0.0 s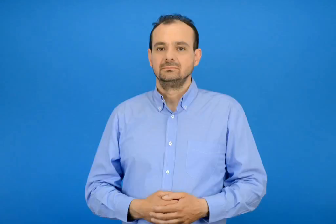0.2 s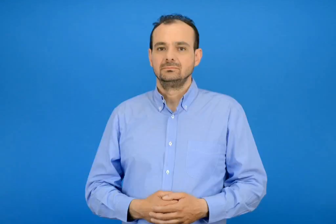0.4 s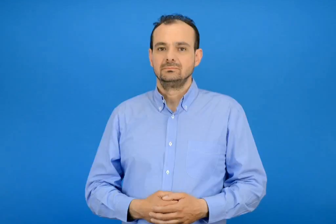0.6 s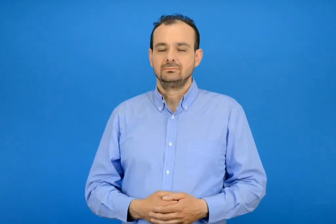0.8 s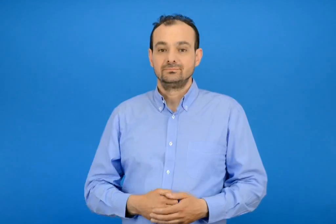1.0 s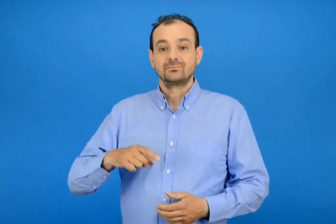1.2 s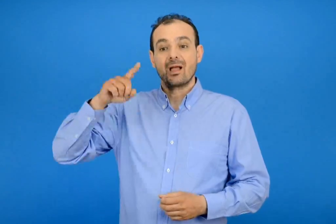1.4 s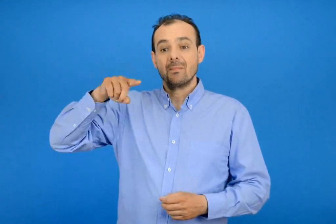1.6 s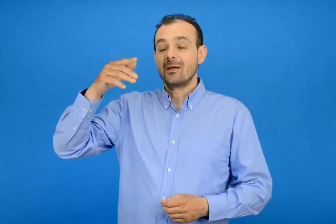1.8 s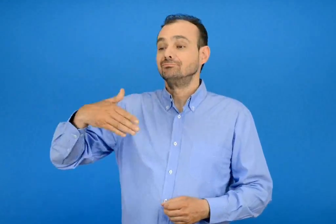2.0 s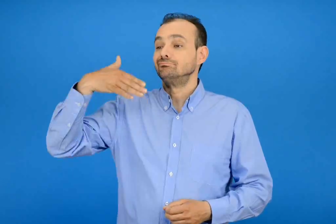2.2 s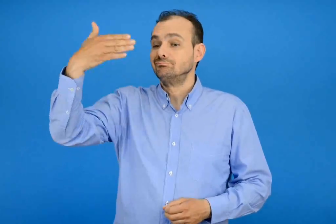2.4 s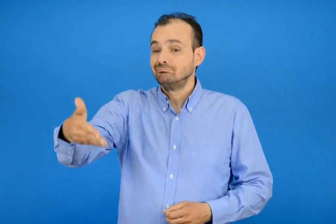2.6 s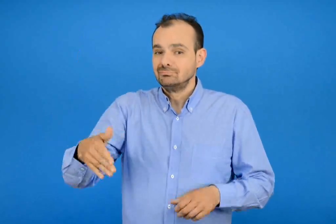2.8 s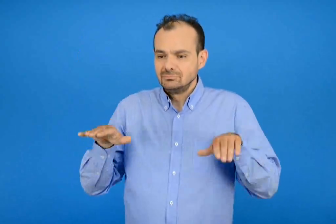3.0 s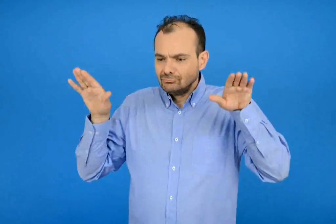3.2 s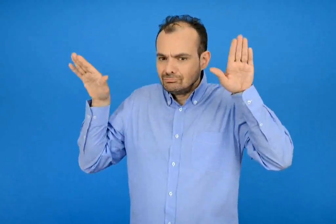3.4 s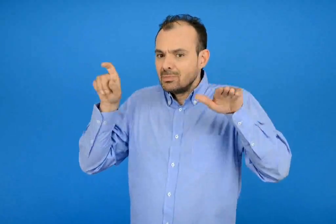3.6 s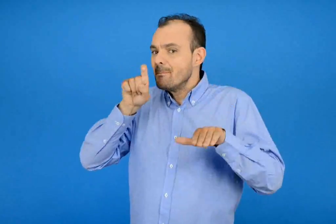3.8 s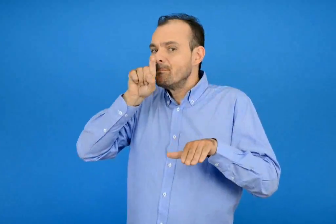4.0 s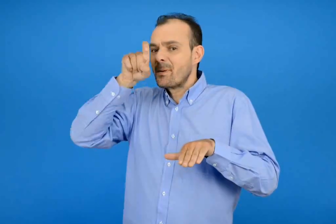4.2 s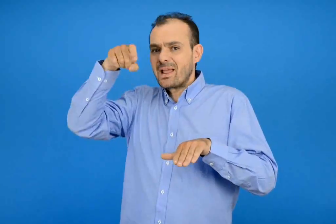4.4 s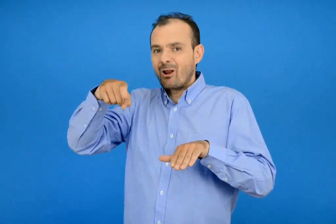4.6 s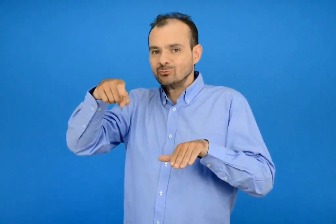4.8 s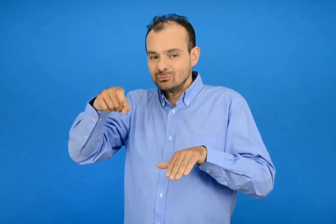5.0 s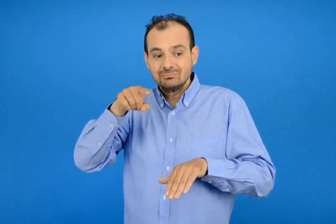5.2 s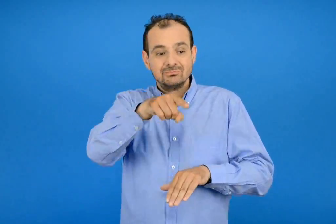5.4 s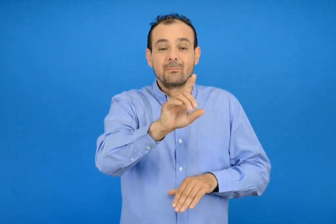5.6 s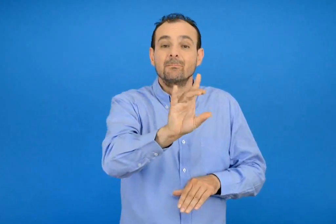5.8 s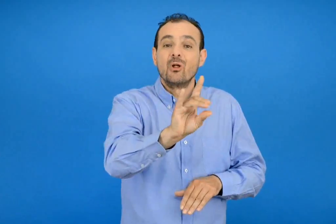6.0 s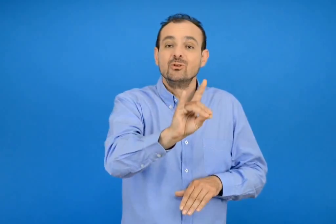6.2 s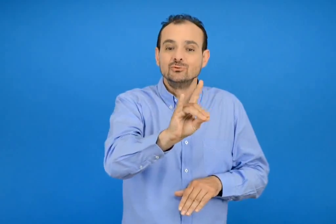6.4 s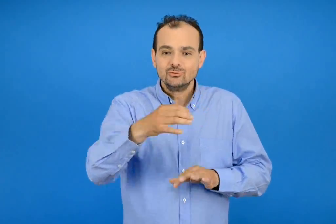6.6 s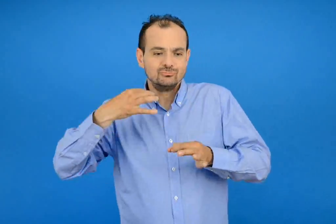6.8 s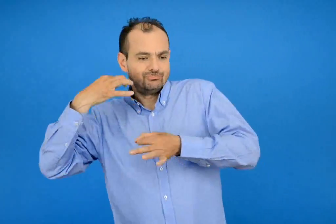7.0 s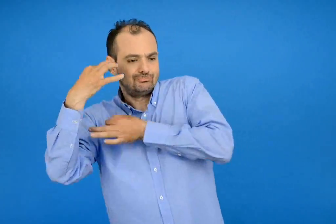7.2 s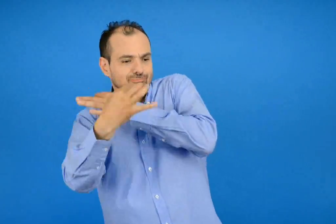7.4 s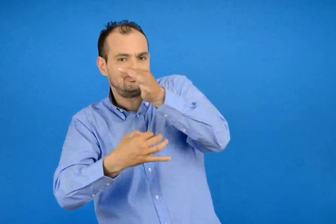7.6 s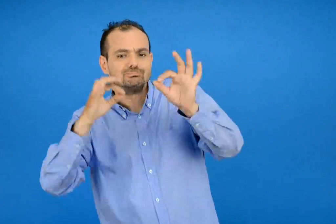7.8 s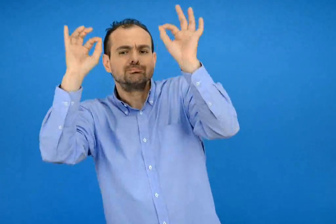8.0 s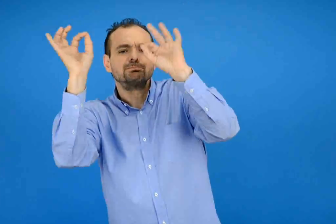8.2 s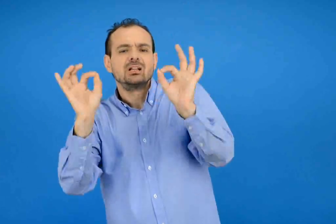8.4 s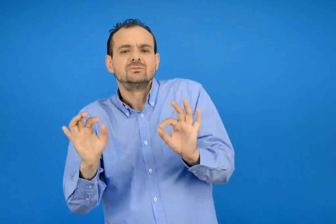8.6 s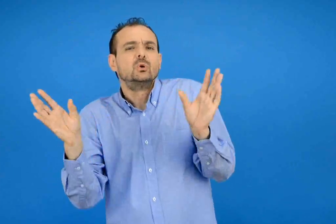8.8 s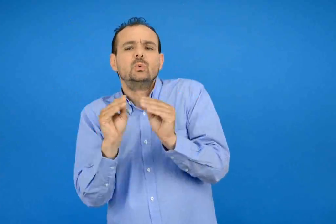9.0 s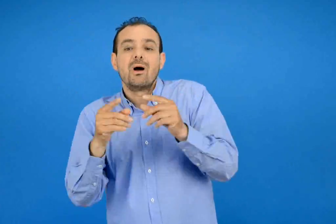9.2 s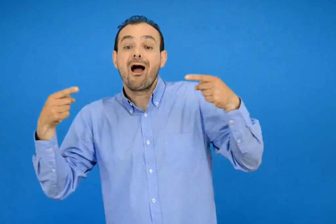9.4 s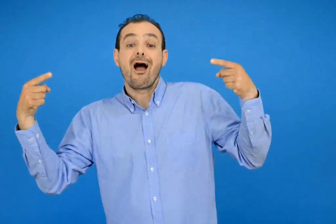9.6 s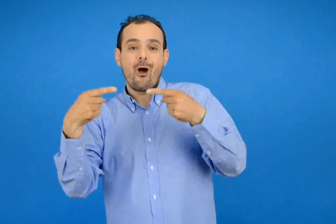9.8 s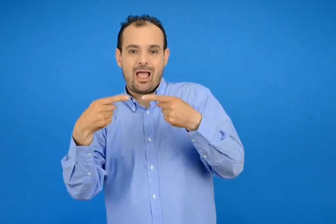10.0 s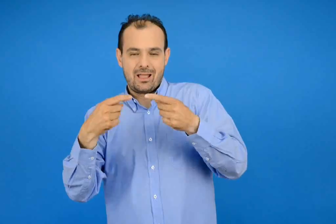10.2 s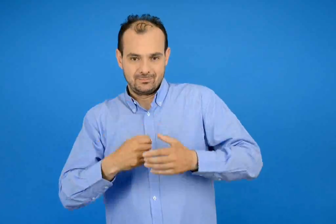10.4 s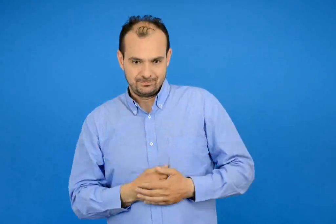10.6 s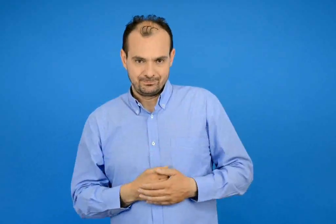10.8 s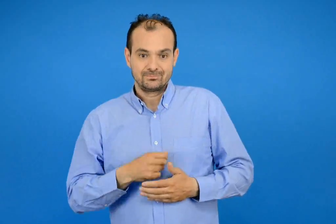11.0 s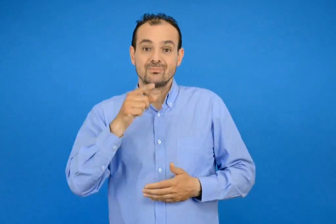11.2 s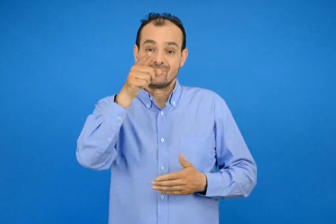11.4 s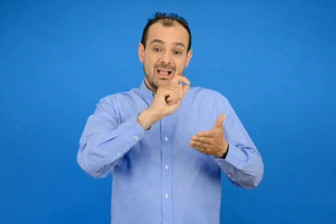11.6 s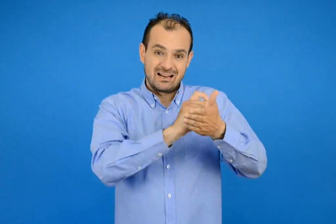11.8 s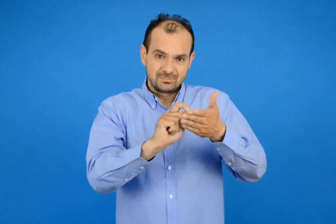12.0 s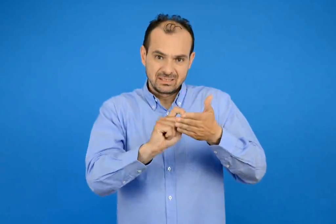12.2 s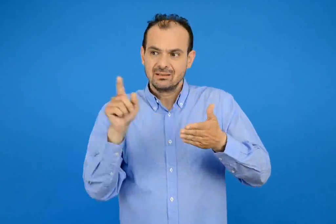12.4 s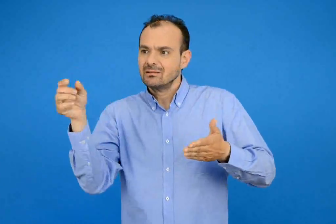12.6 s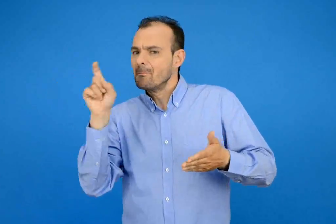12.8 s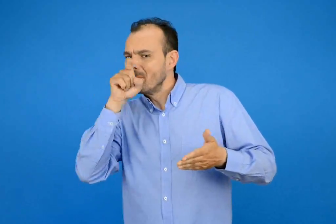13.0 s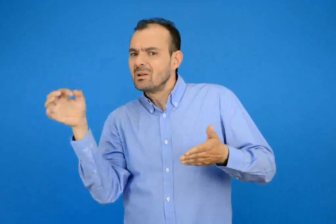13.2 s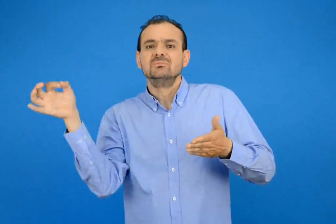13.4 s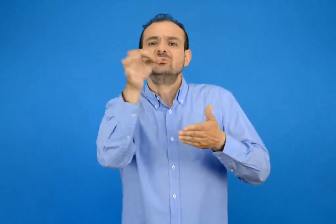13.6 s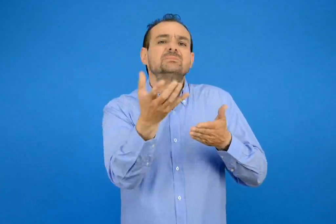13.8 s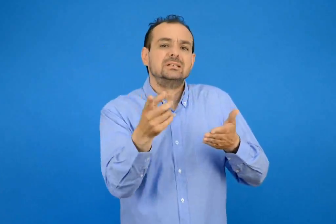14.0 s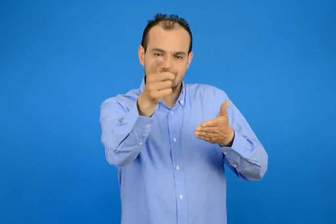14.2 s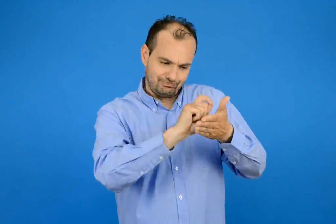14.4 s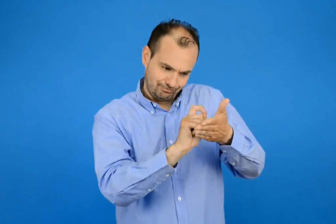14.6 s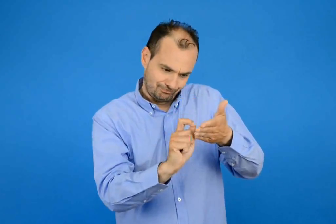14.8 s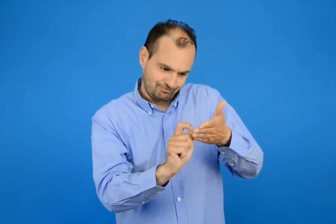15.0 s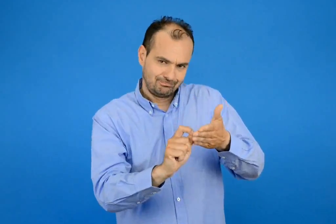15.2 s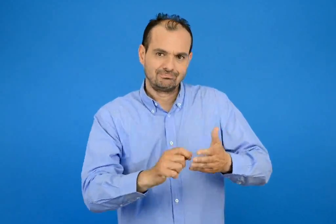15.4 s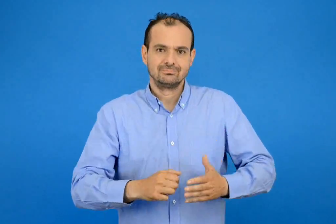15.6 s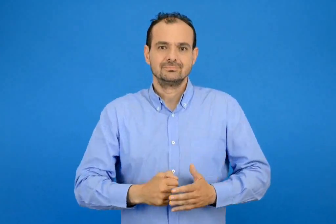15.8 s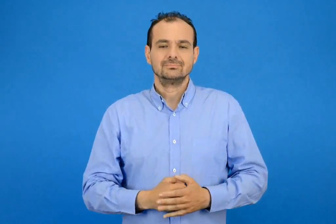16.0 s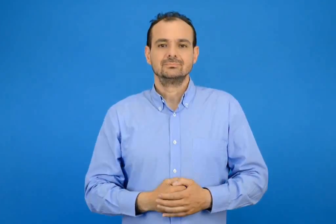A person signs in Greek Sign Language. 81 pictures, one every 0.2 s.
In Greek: την επόμενη μέρα ο παπαγάλος περιέγραψε τον αγώνα στον μολυβιος γράψε τι του είπε
